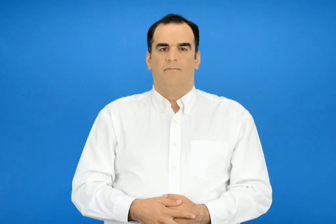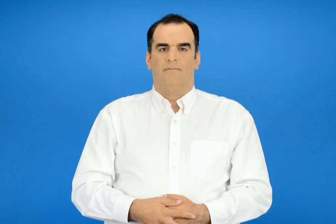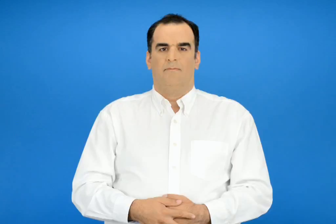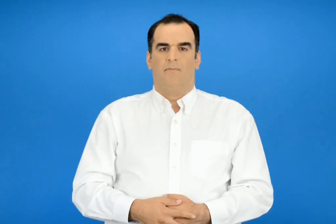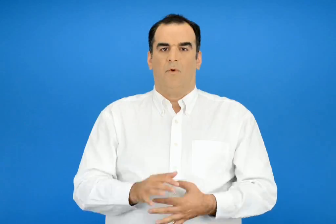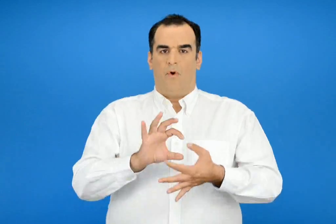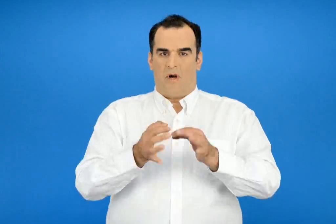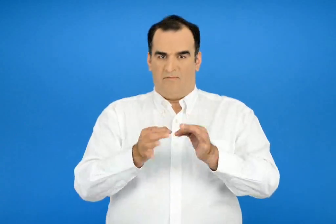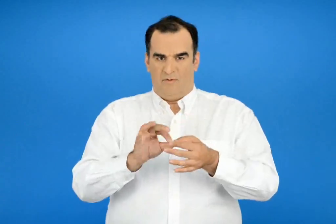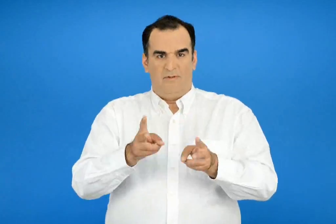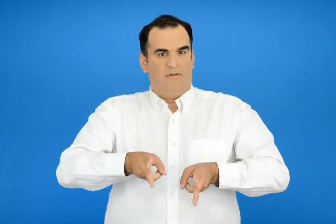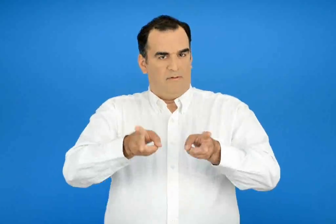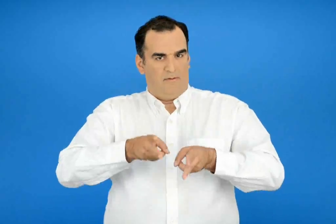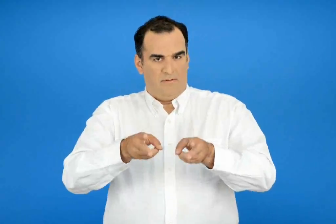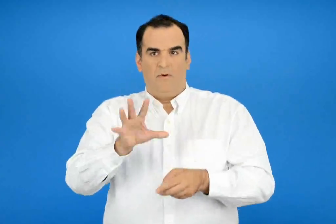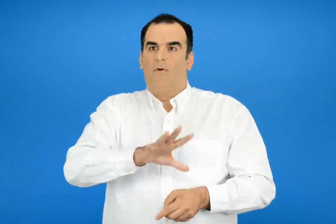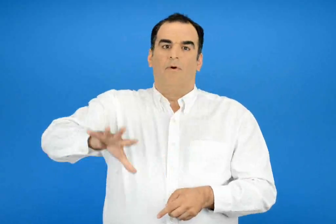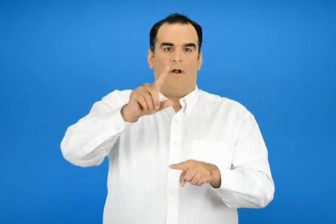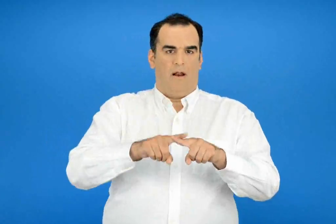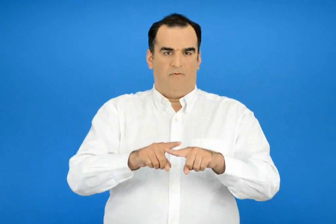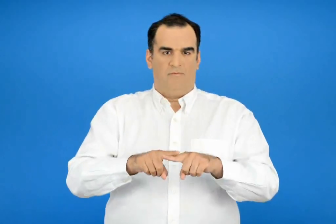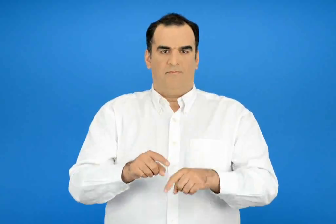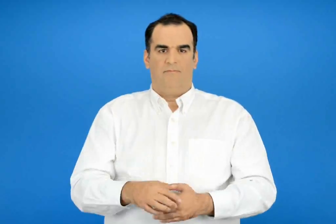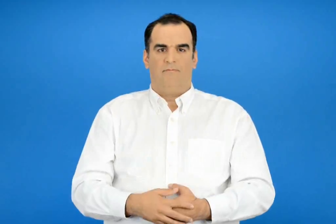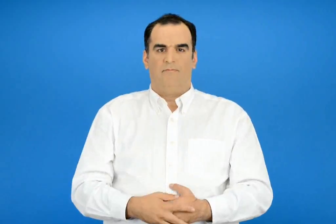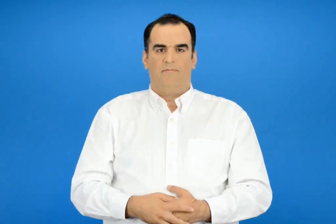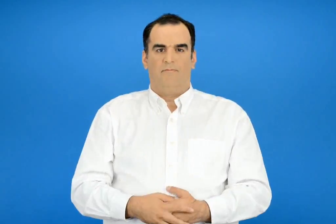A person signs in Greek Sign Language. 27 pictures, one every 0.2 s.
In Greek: οργανισμός σιδηροδρόμων ελλάδας
